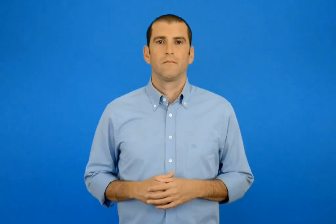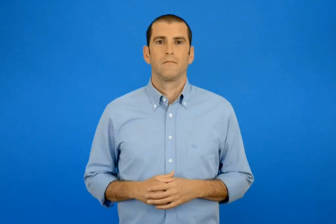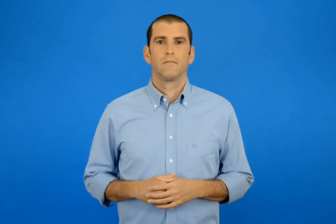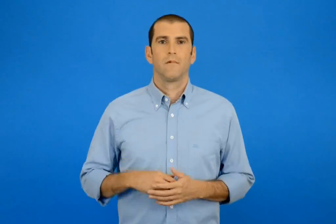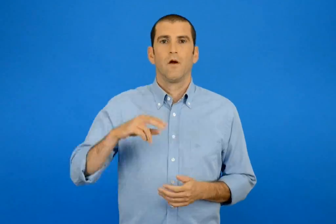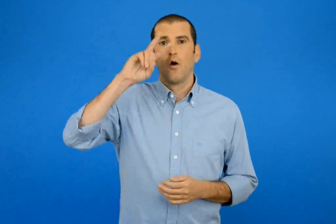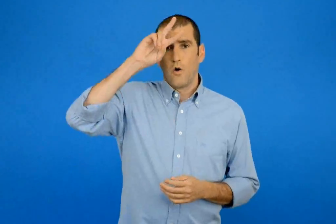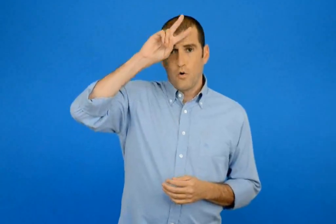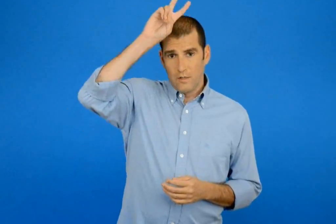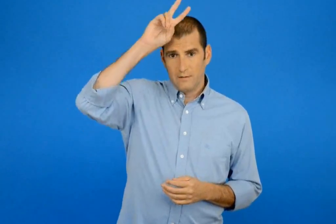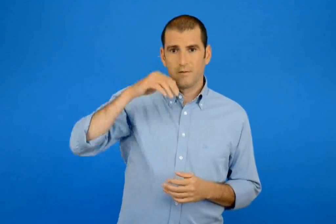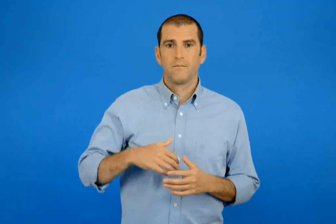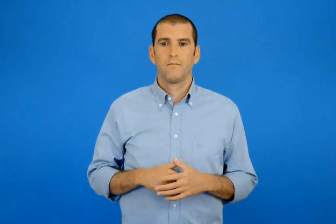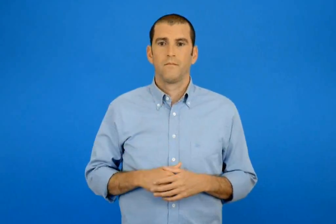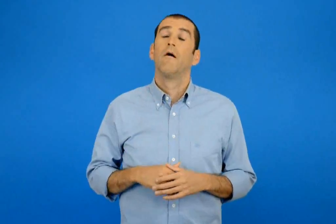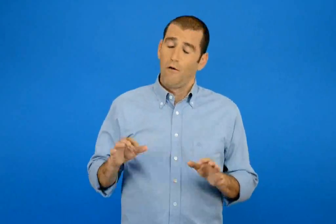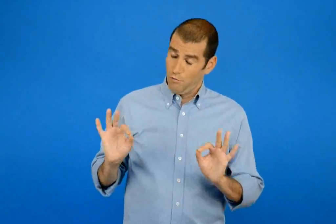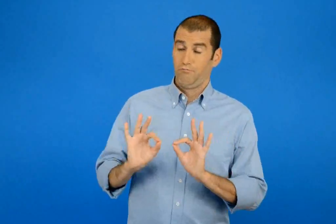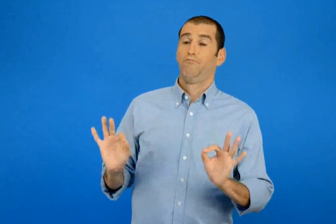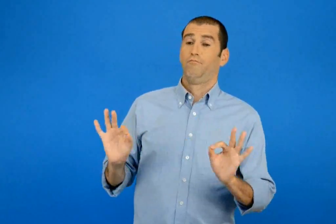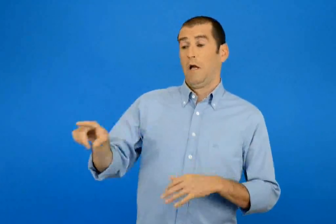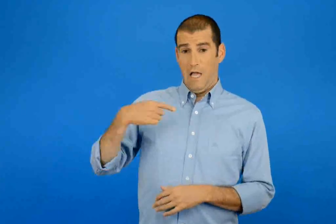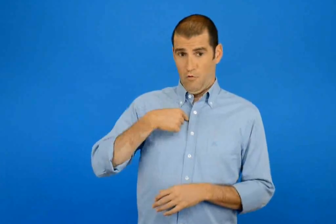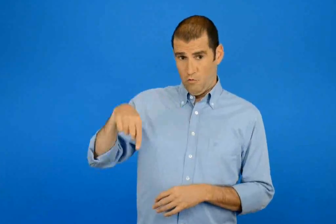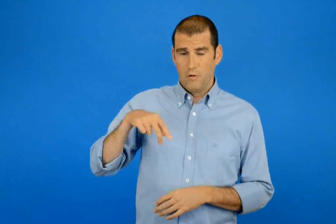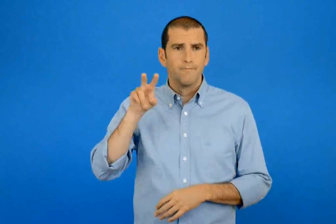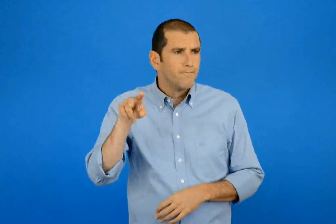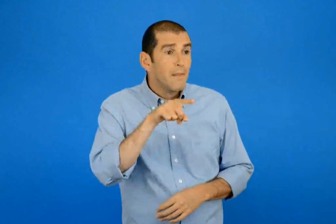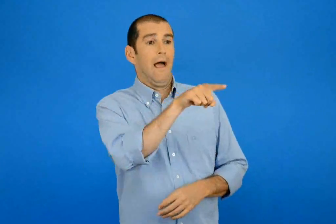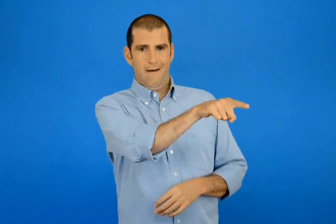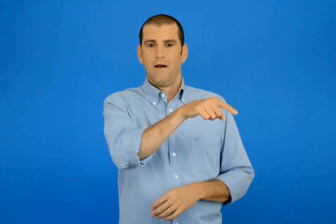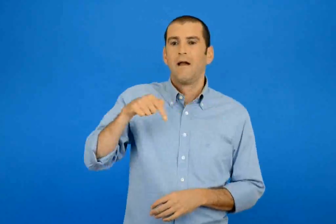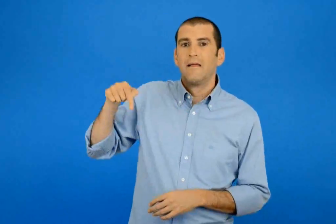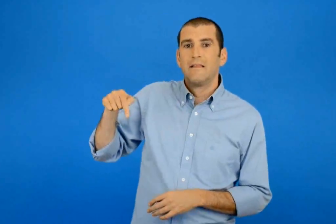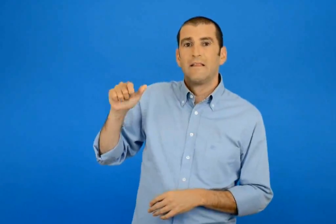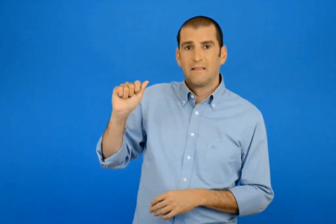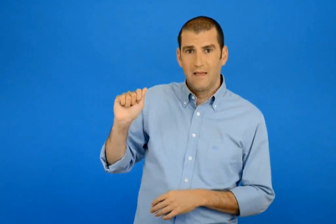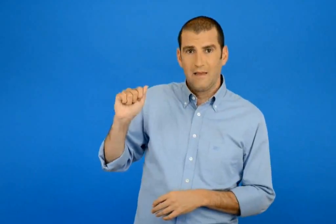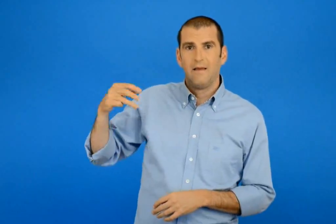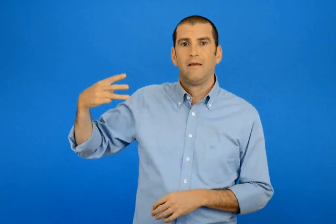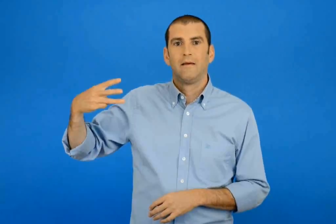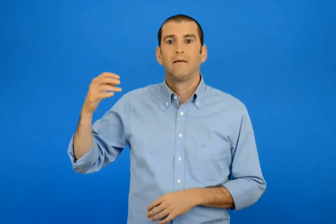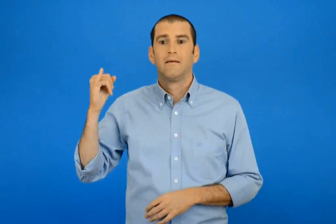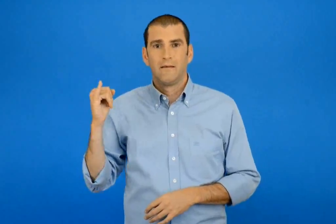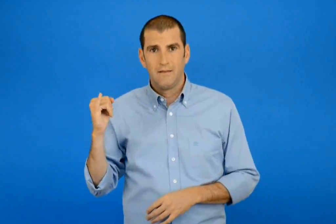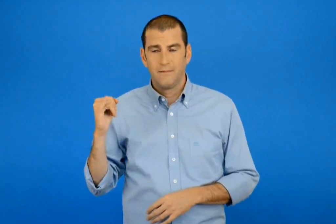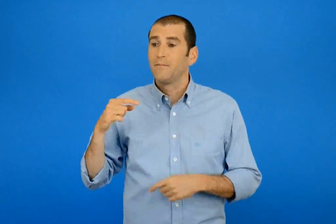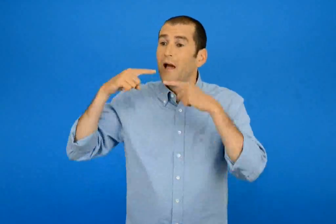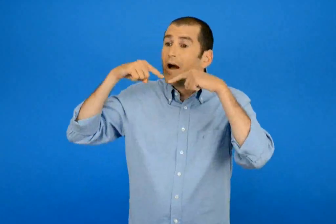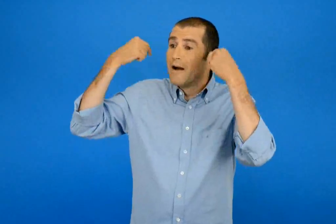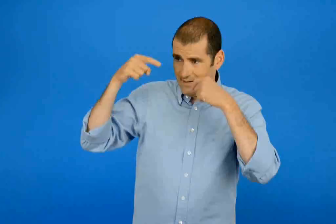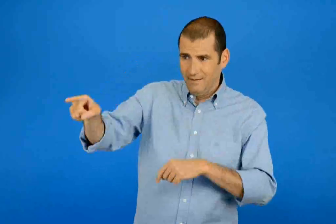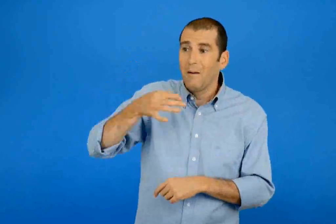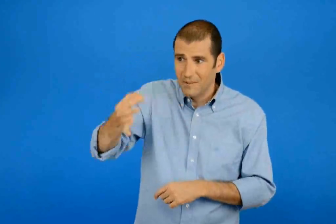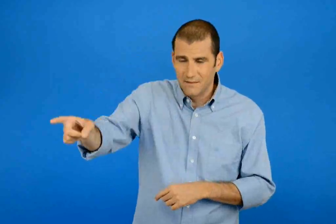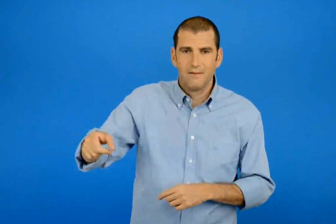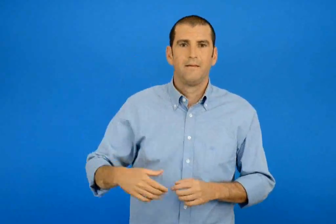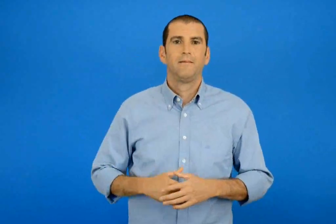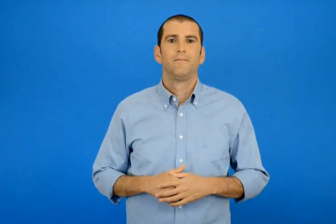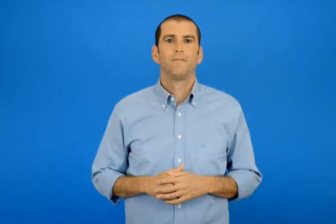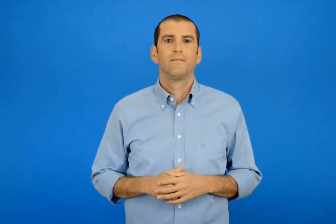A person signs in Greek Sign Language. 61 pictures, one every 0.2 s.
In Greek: λουκάς ωραία εγώ τώρα διαβάζω τα ξι λέγε χαρά
